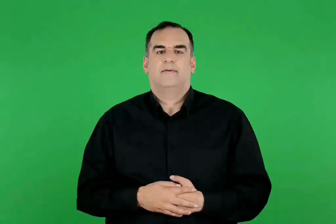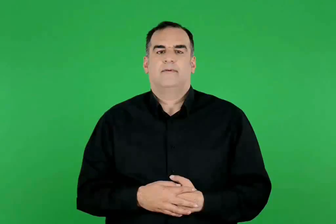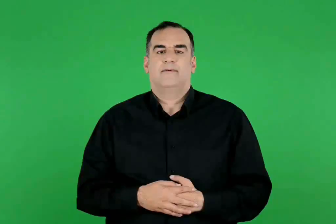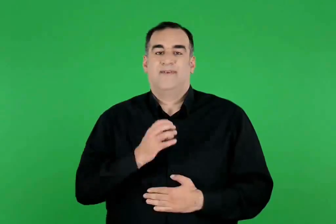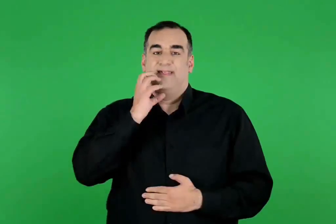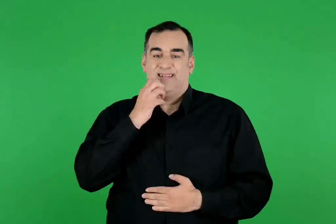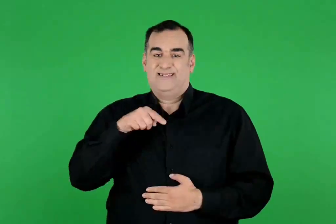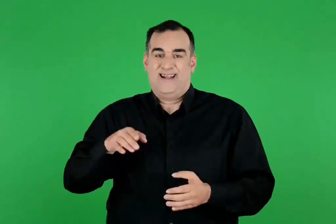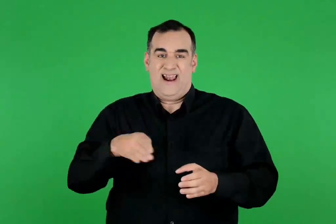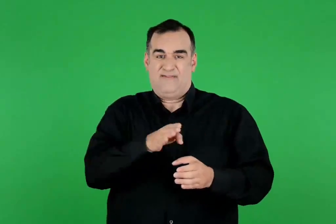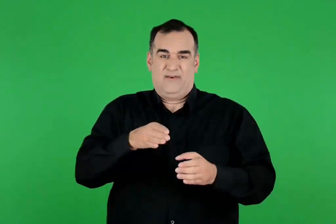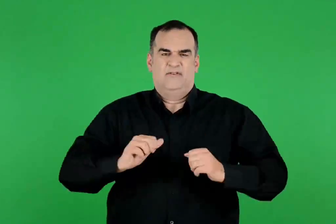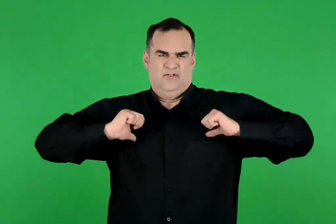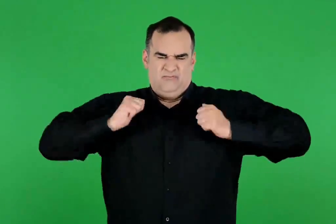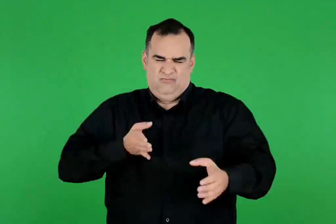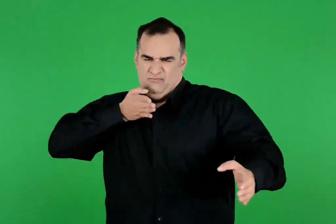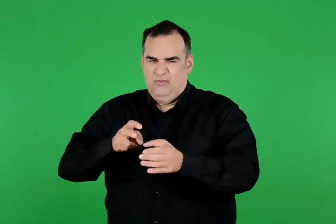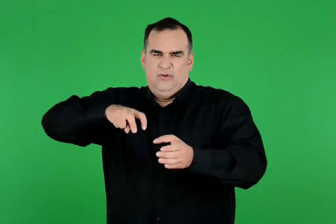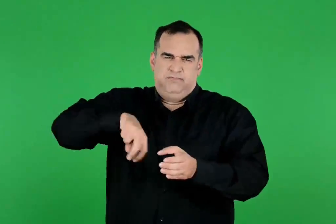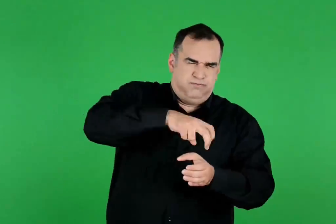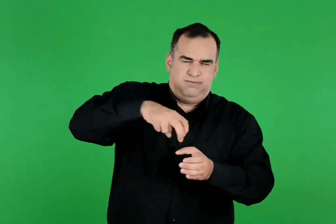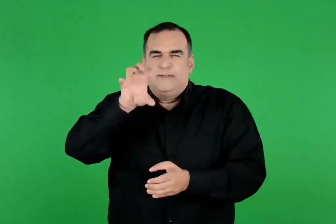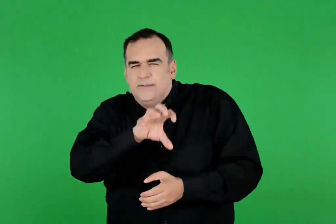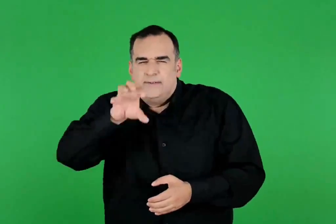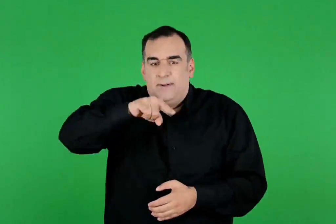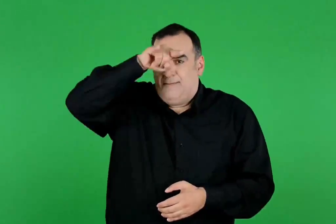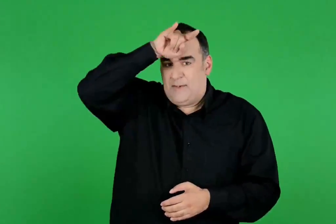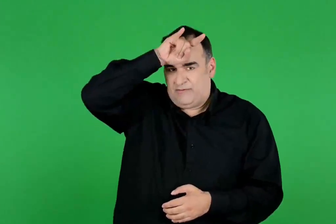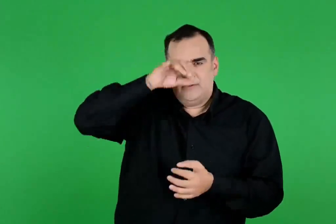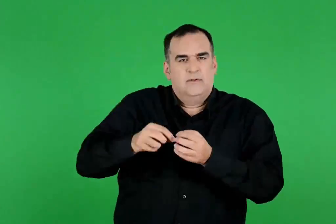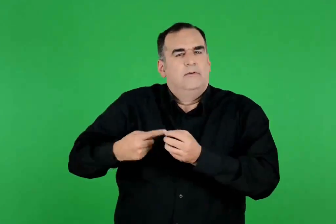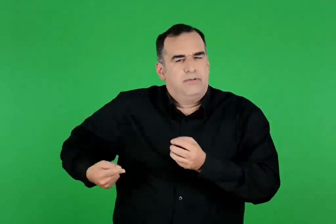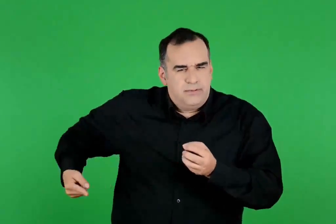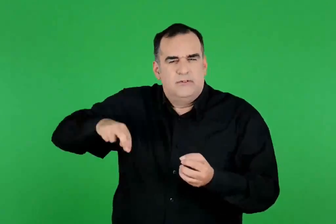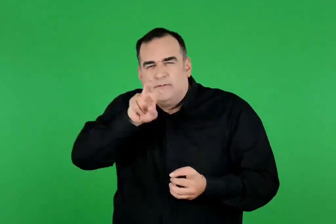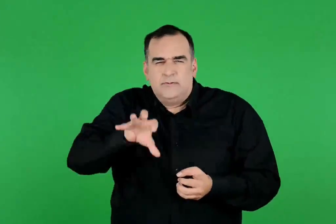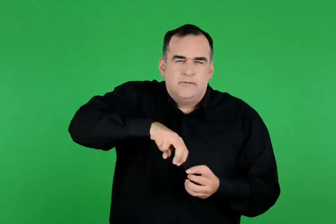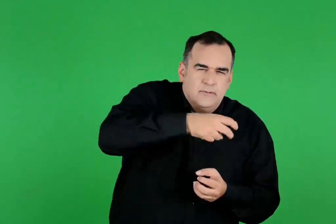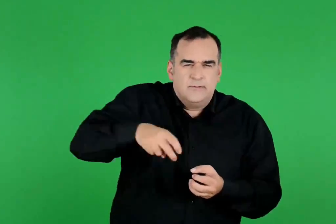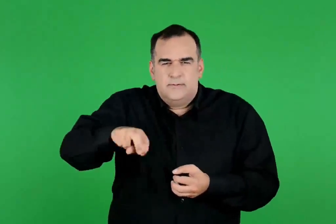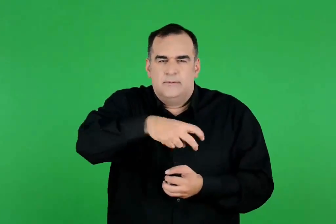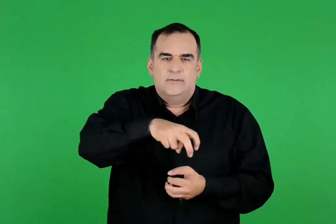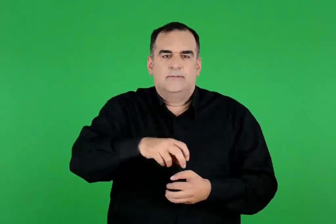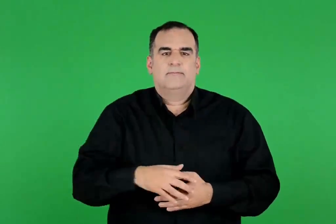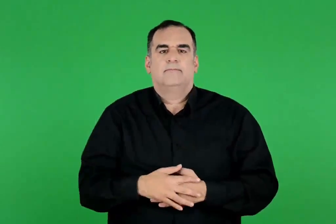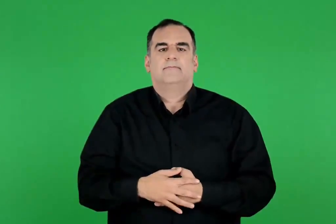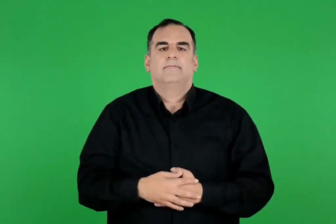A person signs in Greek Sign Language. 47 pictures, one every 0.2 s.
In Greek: ο θησέας μπήκε με θάρρος στον λαβύρινθο κι έψαχνε τον μινώταυρο , ξετυλίγοντας το κουβάρι
